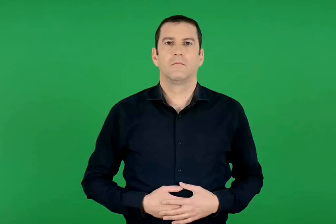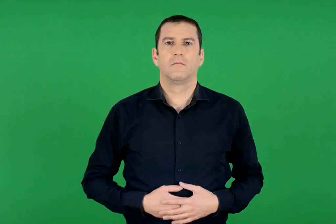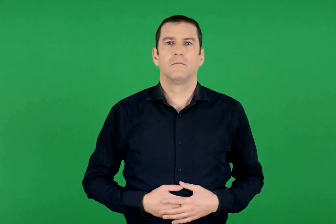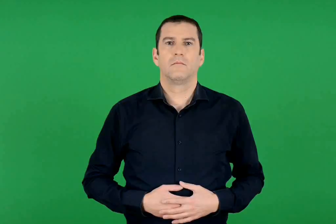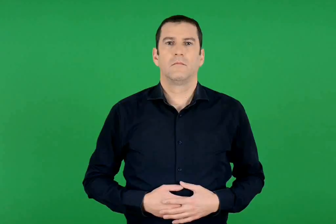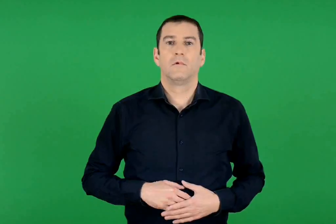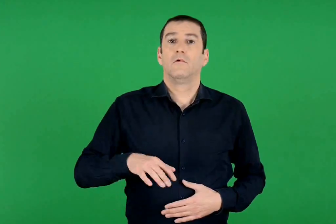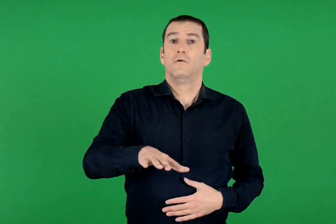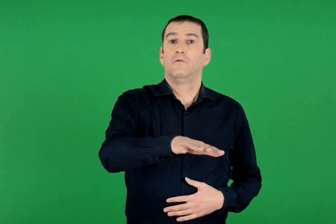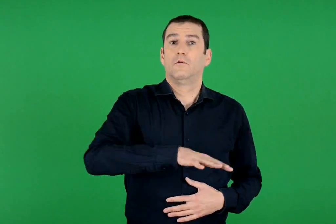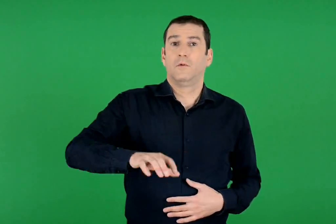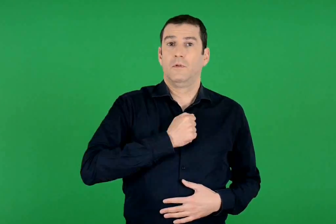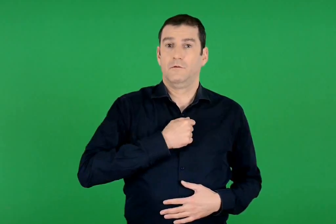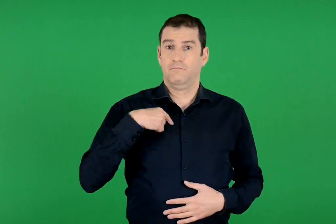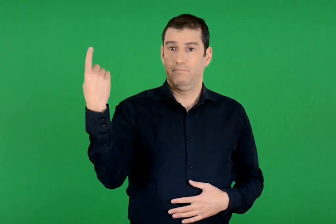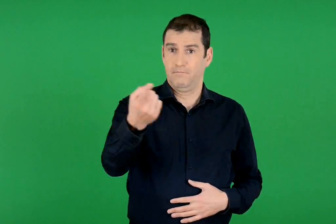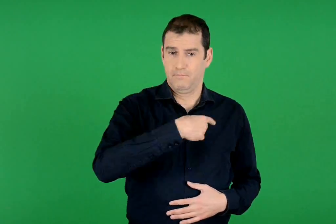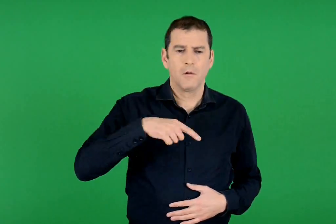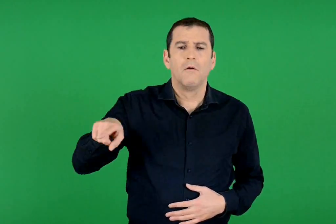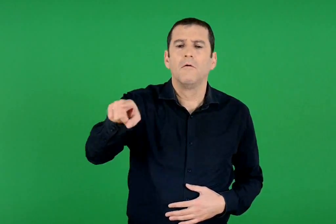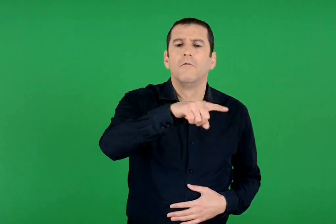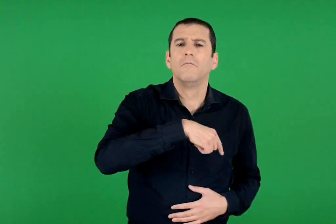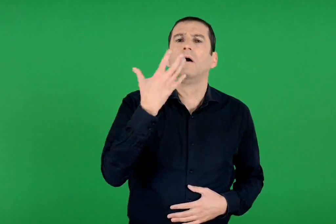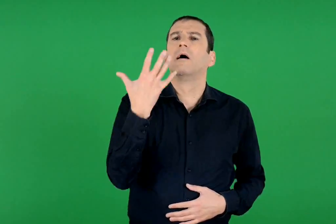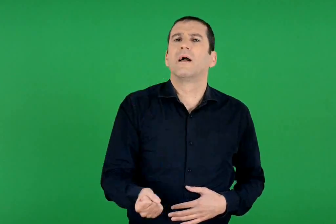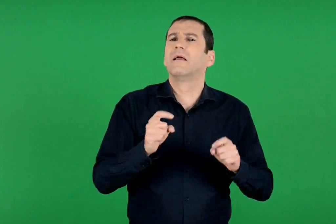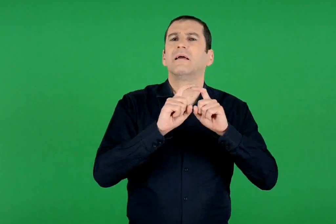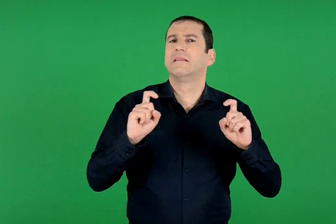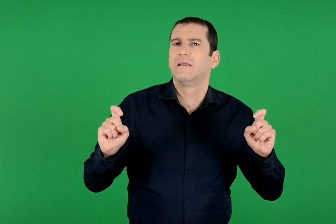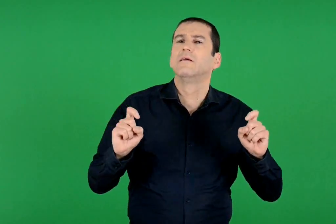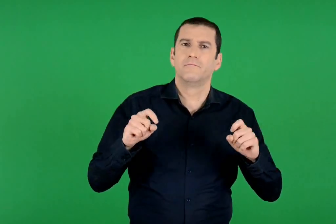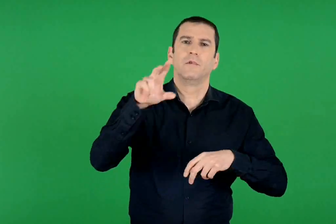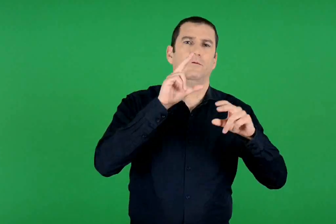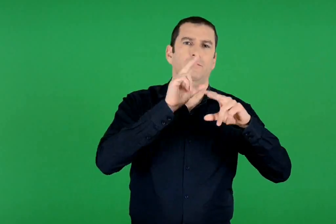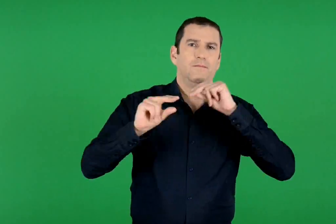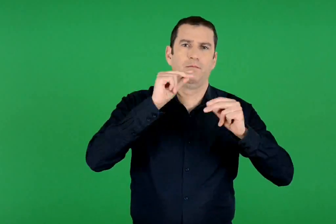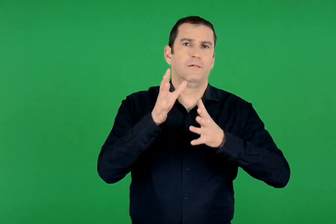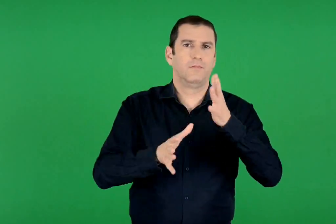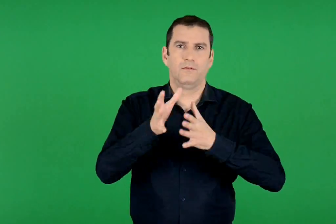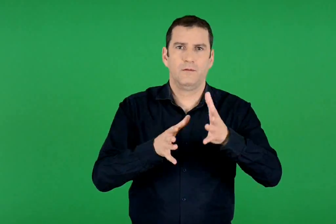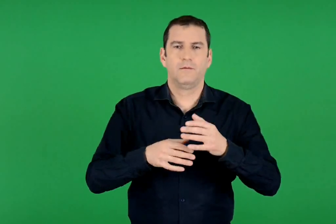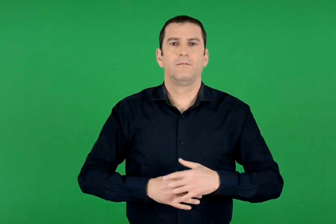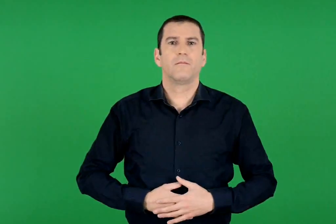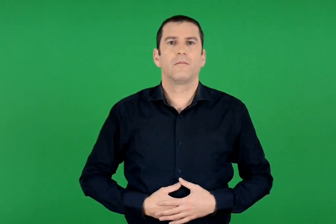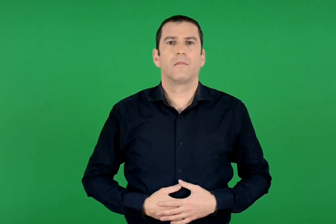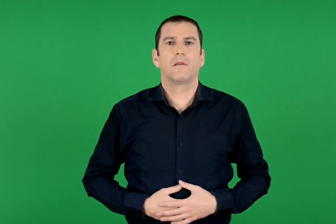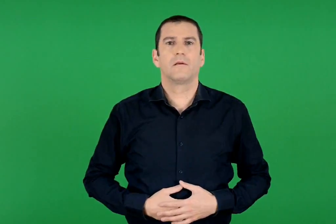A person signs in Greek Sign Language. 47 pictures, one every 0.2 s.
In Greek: συζητάμε τι από όλα αυτά υπάρχει στον τόπο μας
